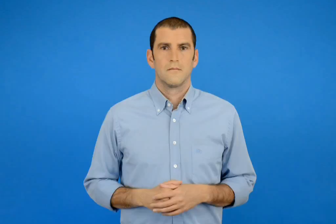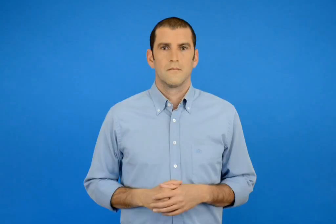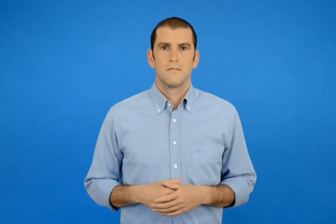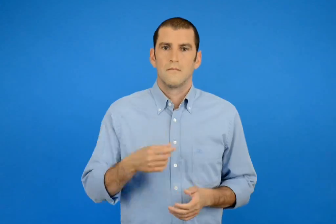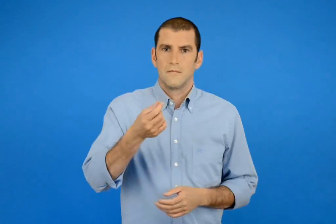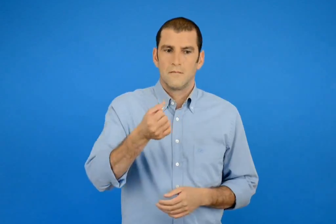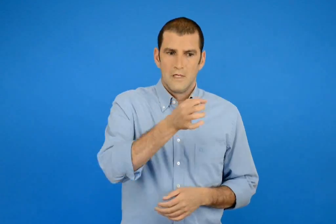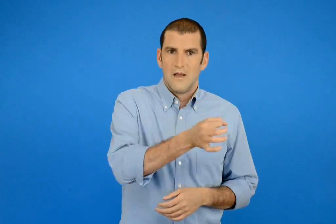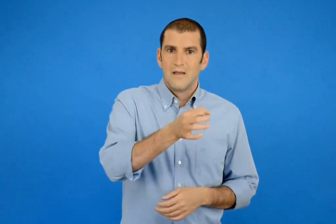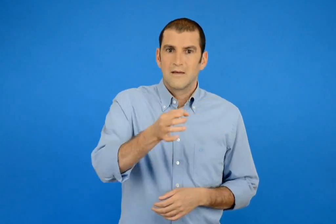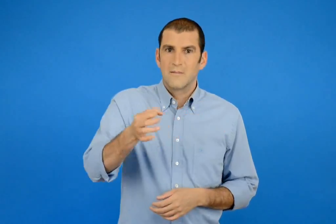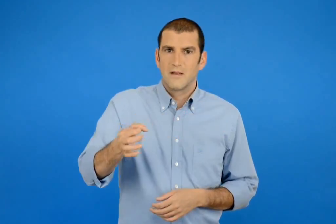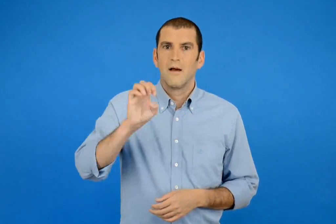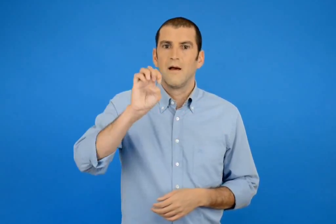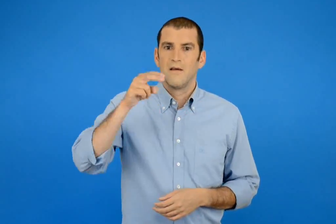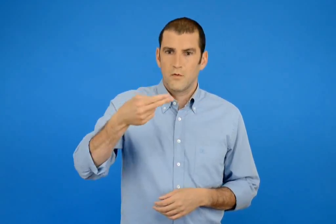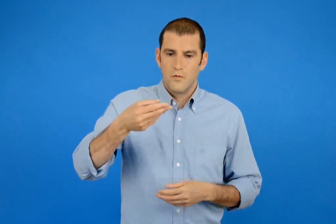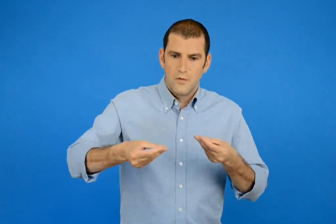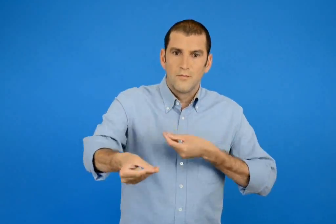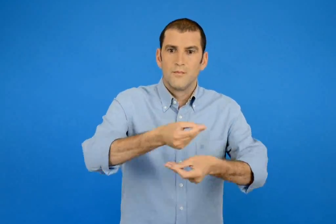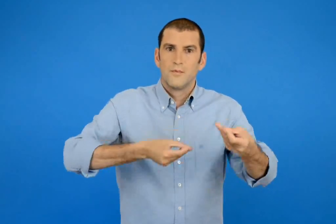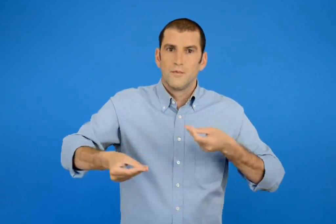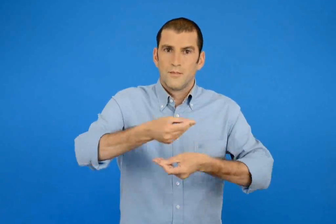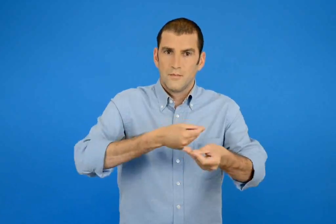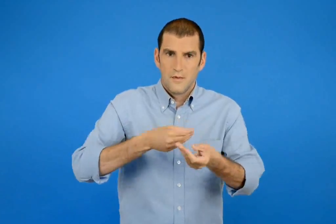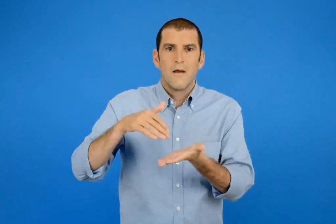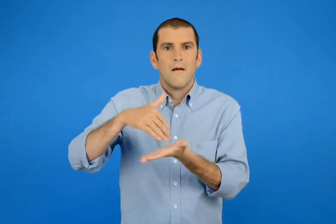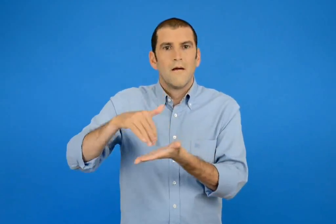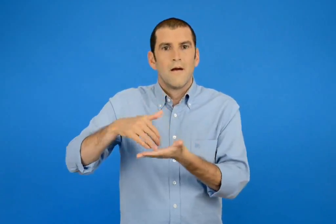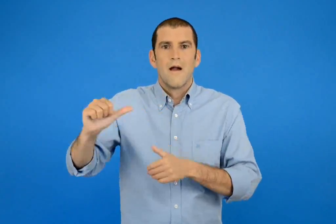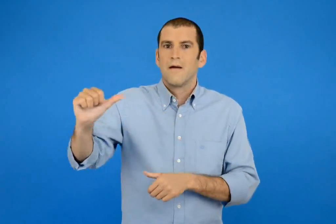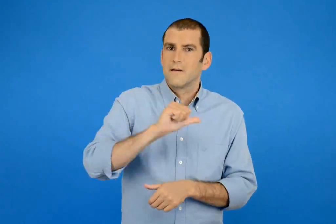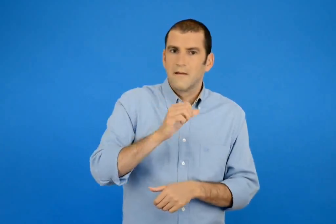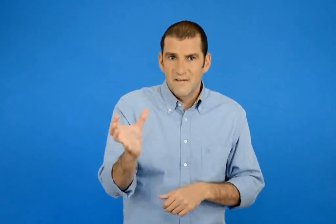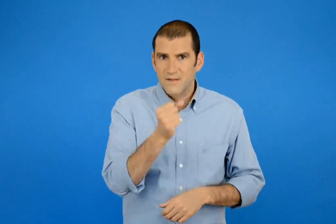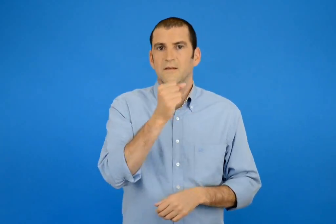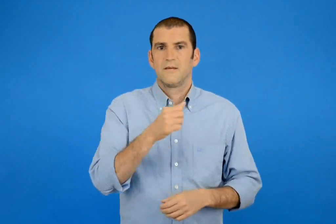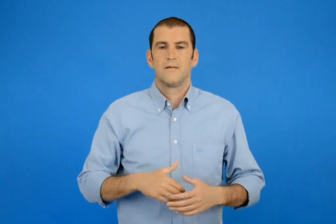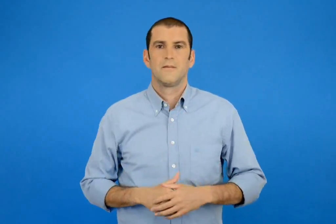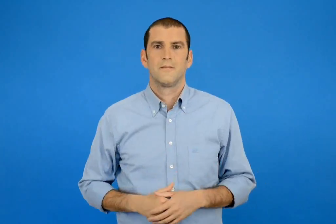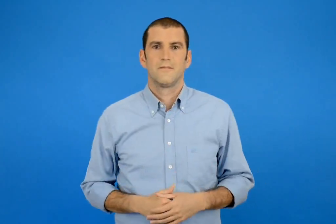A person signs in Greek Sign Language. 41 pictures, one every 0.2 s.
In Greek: να κάνουμε ανταλλαγές με κέρματα του ευρώ και να βρίσκουμε τα ρέστα
